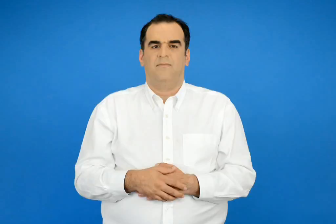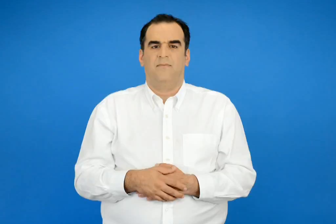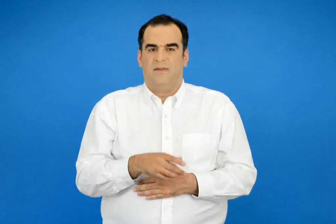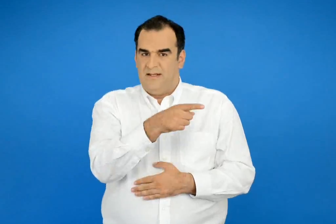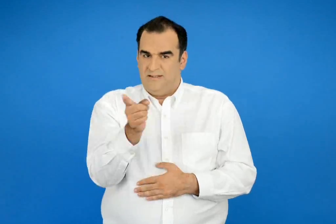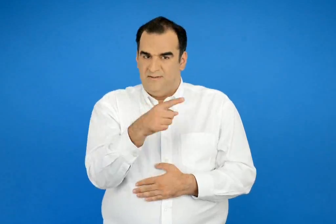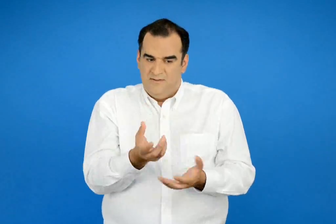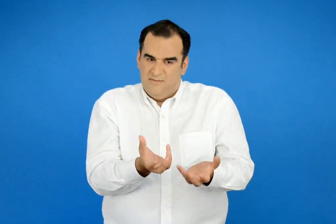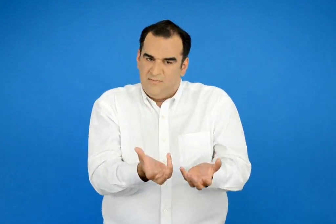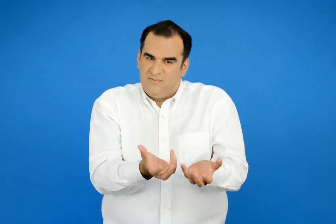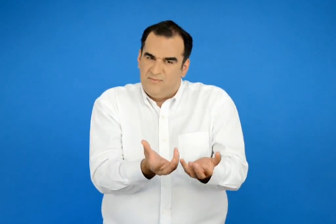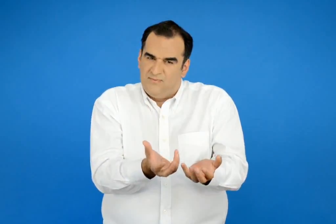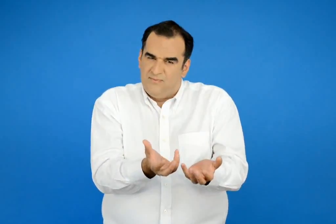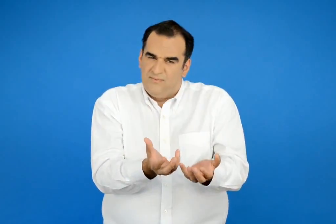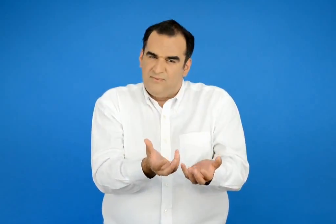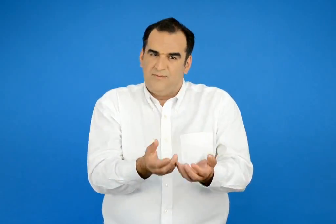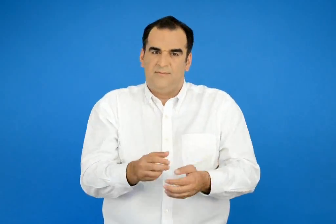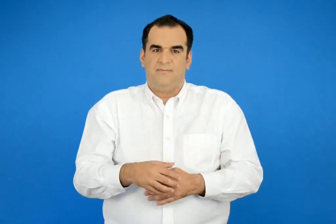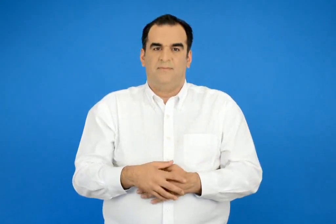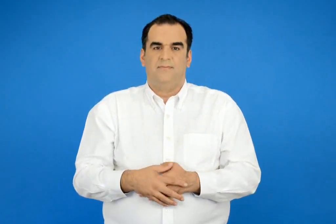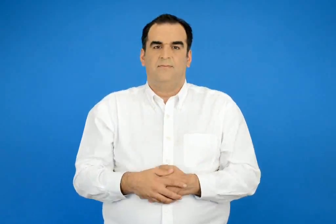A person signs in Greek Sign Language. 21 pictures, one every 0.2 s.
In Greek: ψήνετε
